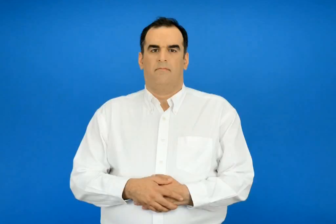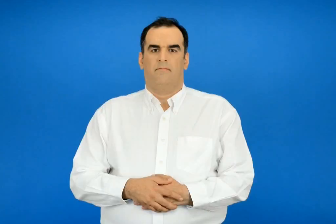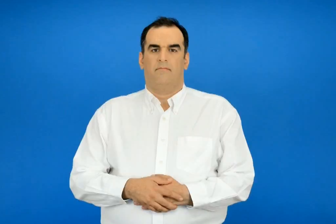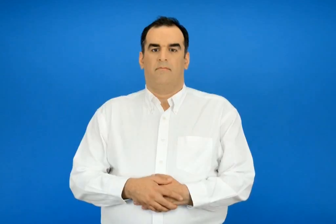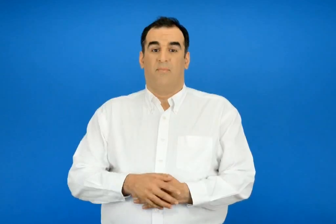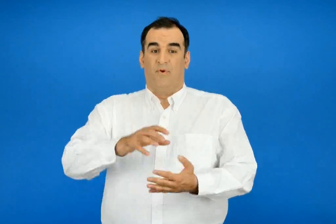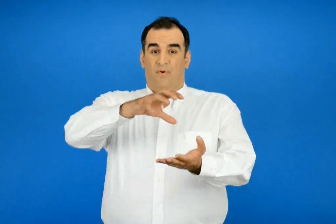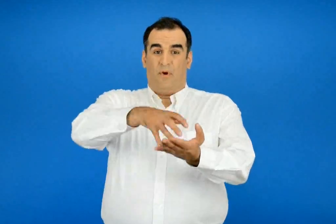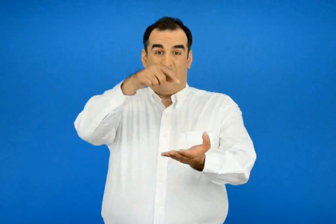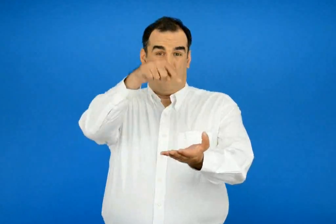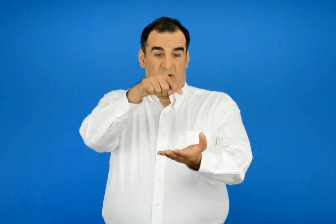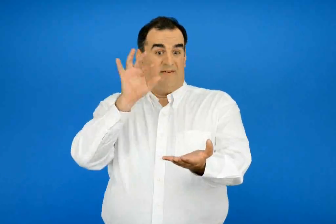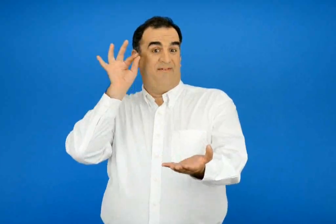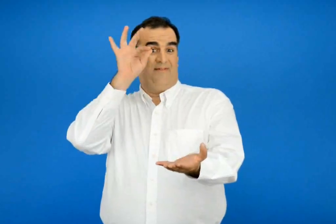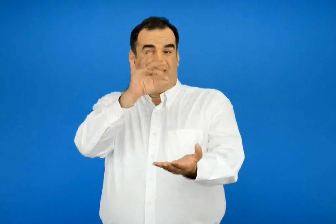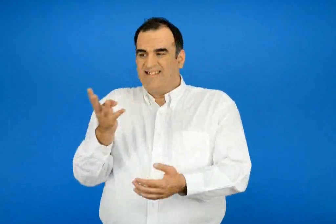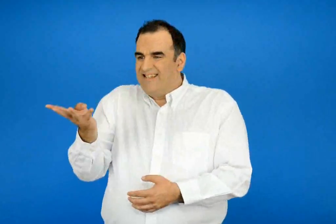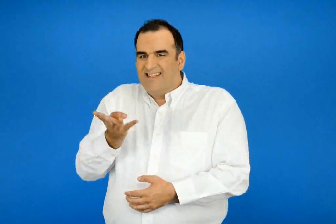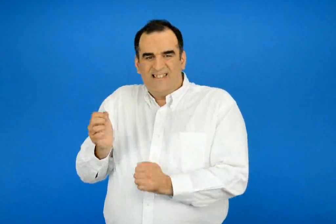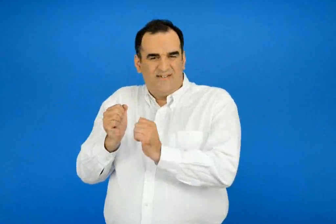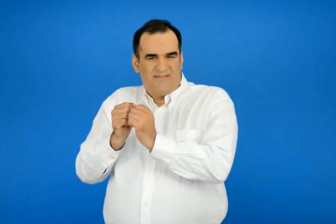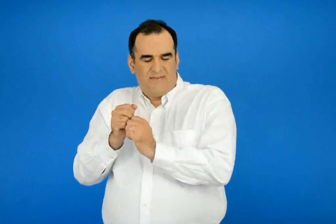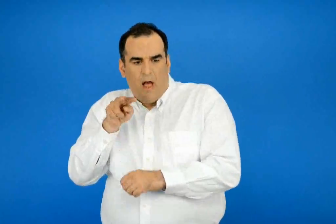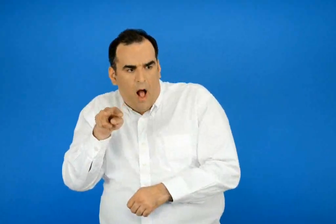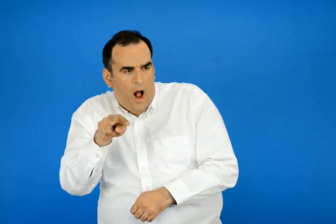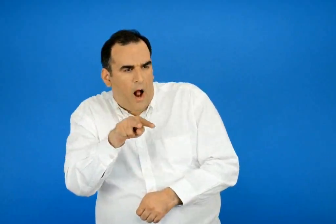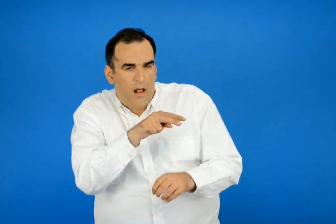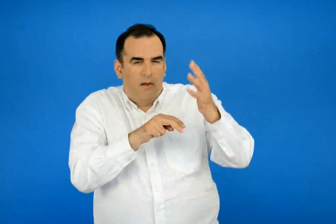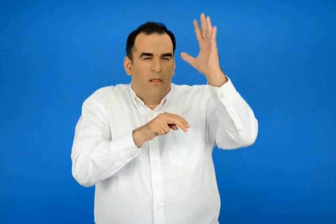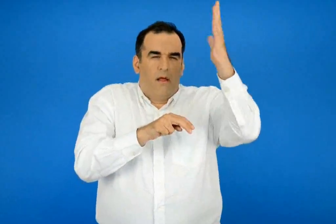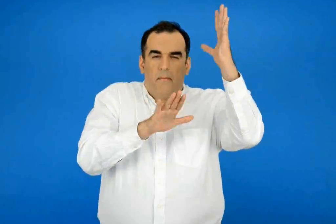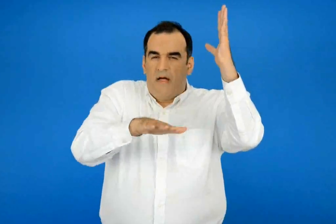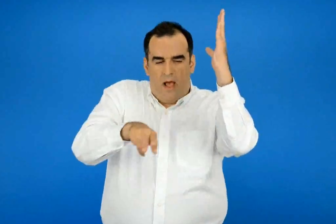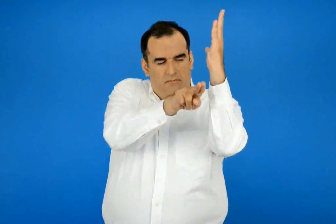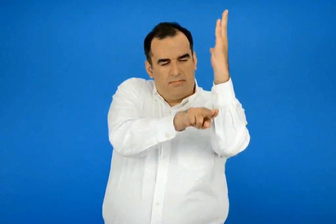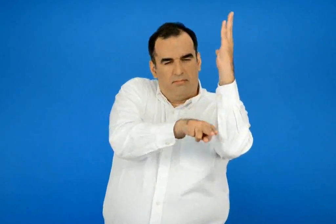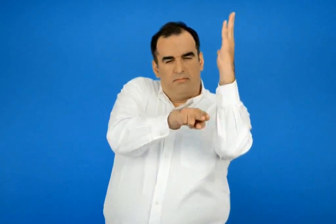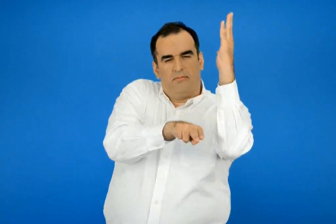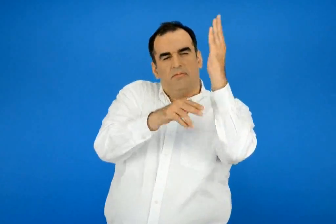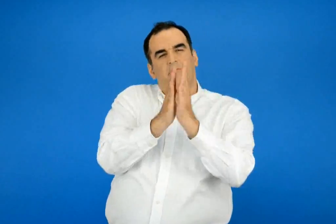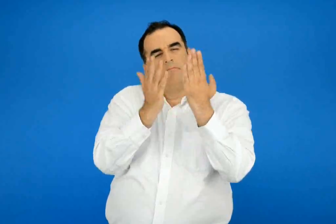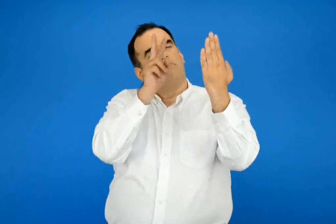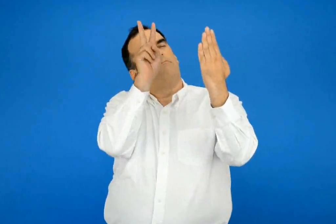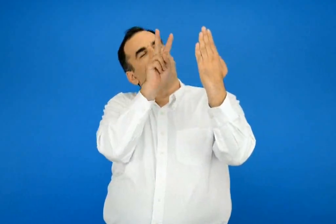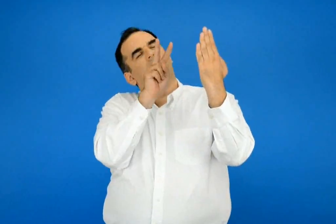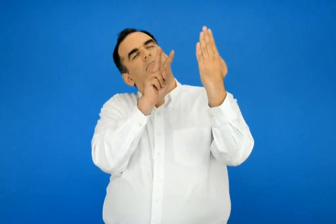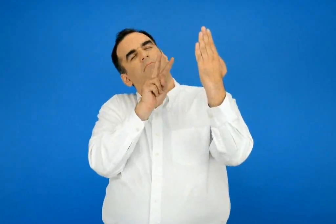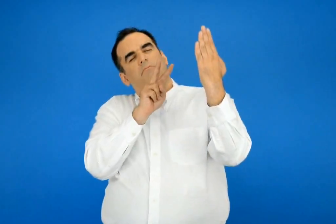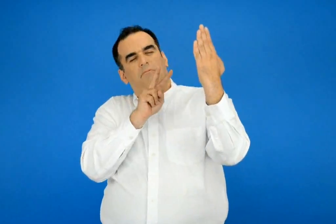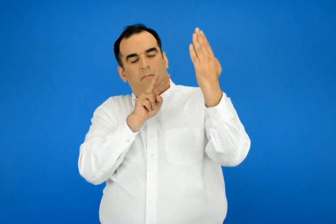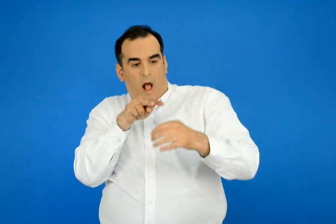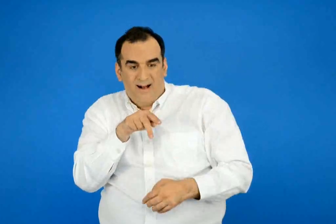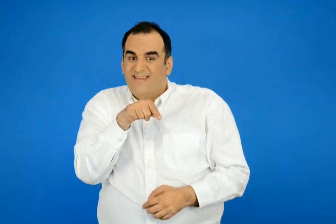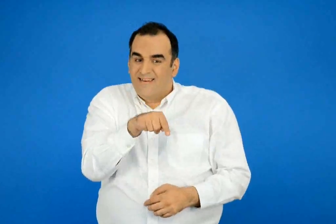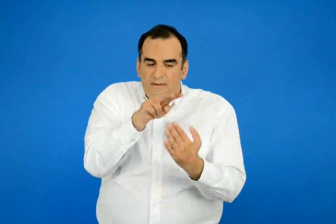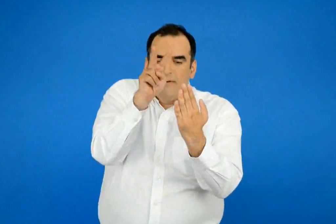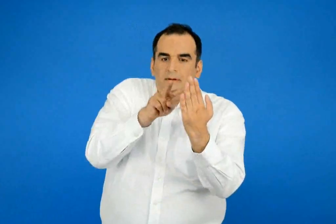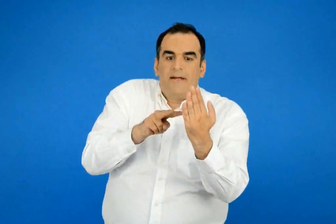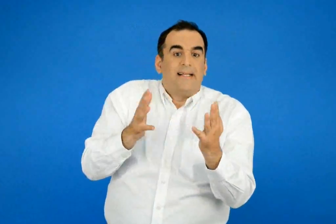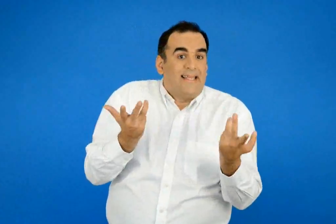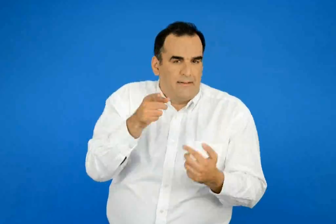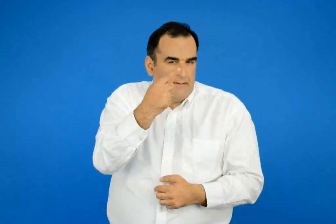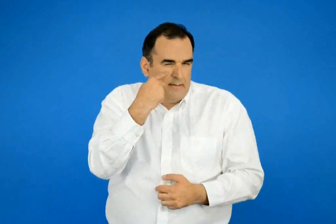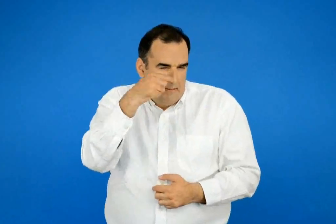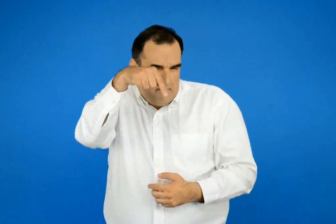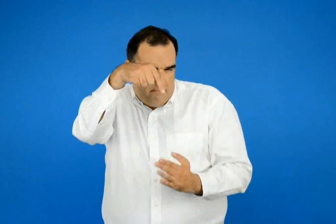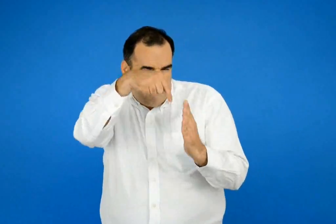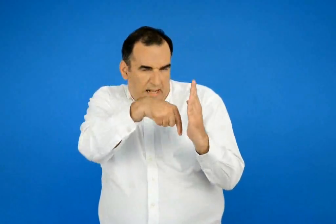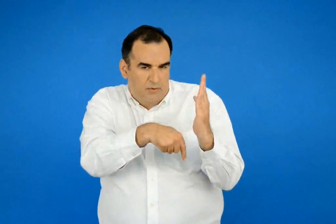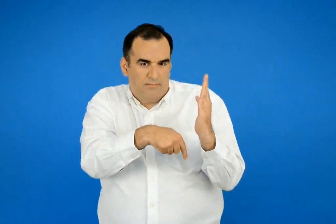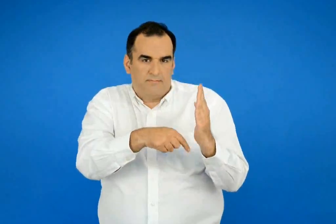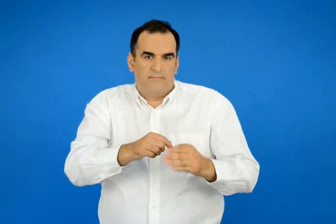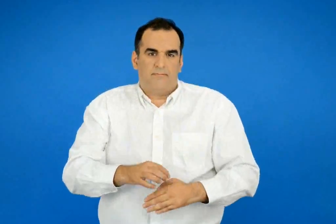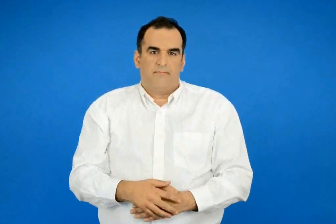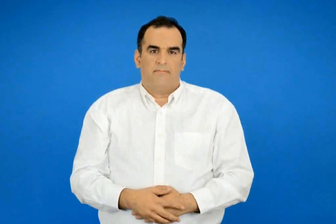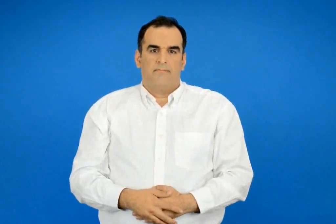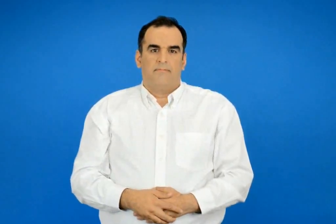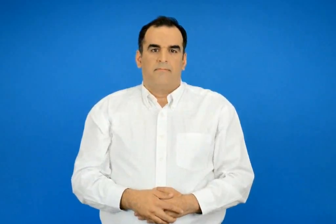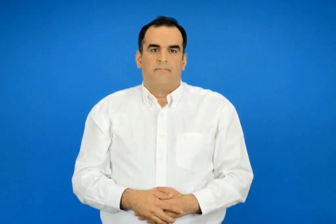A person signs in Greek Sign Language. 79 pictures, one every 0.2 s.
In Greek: φτάνοντας στη χωχαρουπα οι τέσσερις φίλοι βρήκαν όλα τα παιδιά να διαβάζουν ξαπλωμένα αναπαυτικά κάτω από τα μεγάλα δέντρα τι διάβαζαν ; δες παρακάτω
